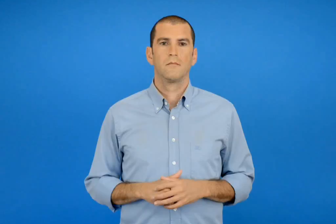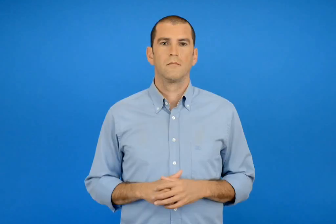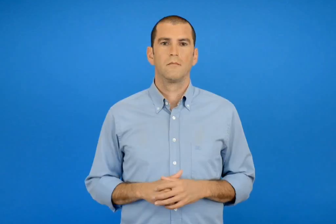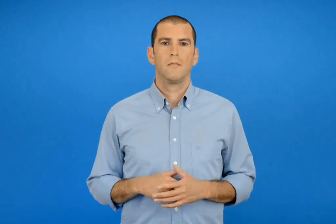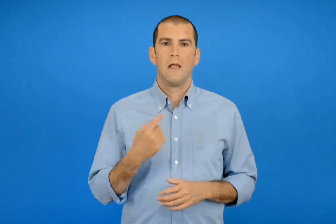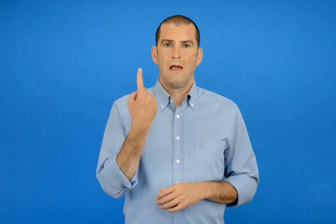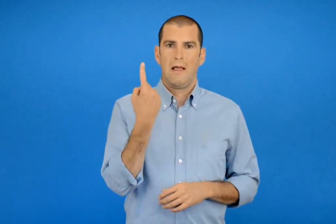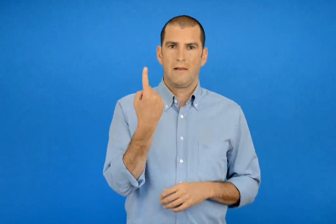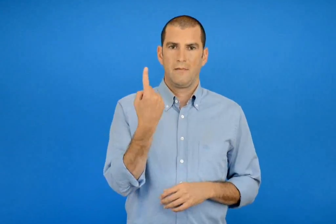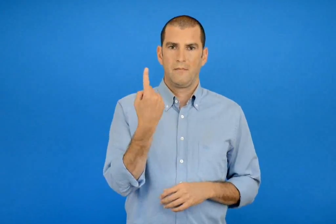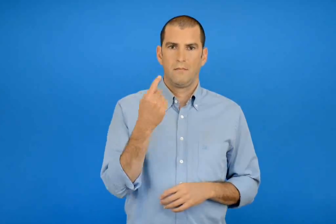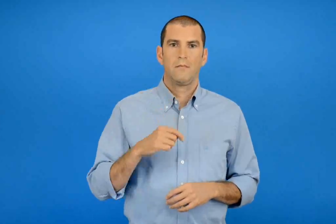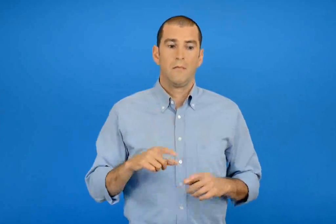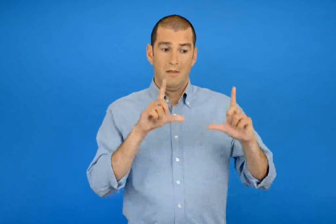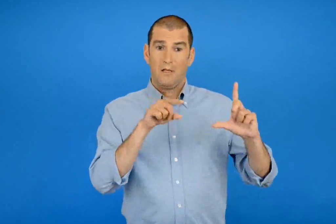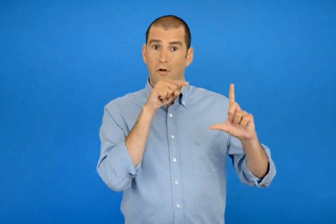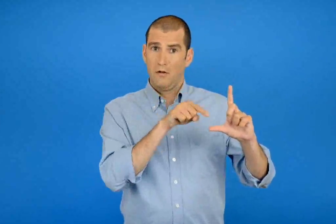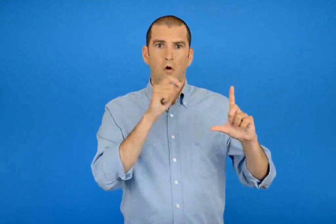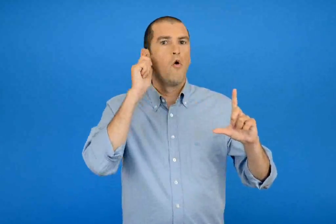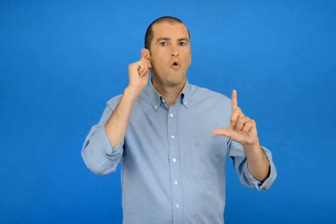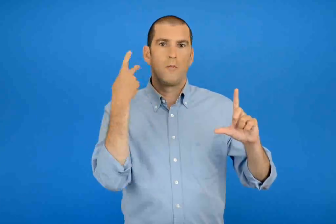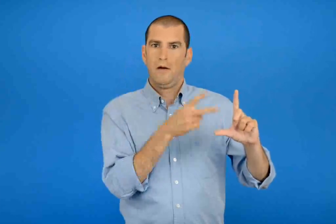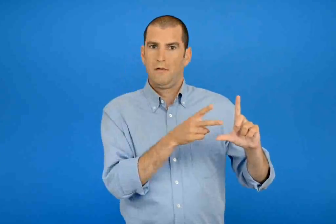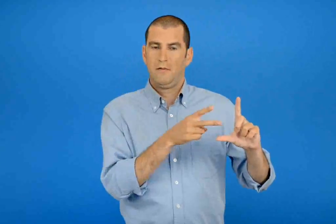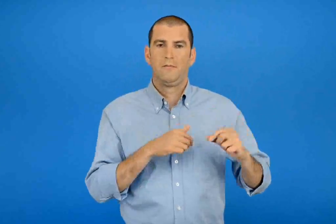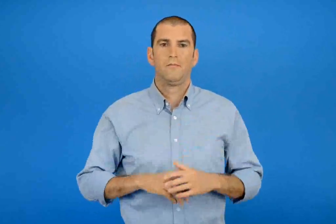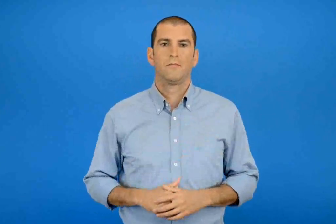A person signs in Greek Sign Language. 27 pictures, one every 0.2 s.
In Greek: 1 είναι το όνομα της
